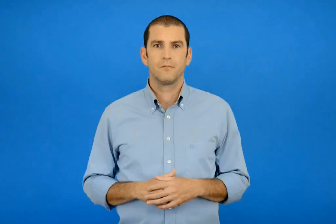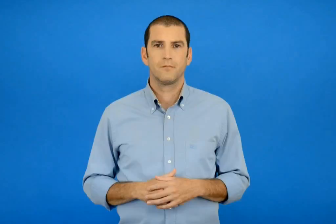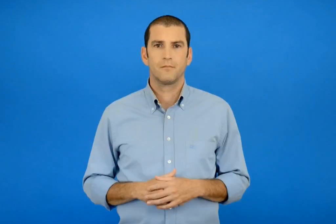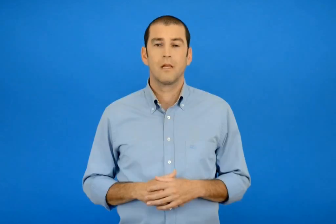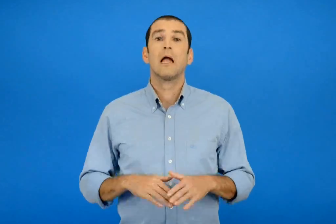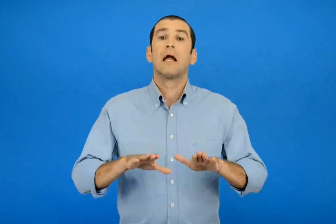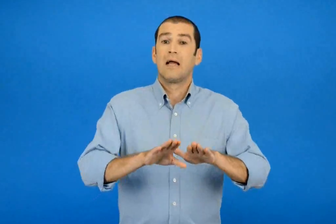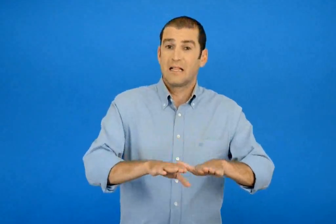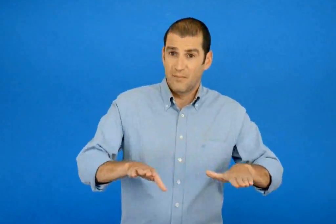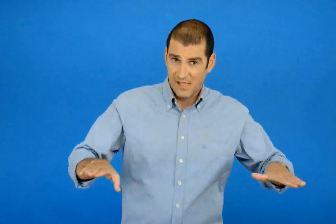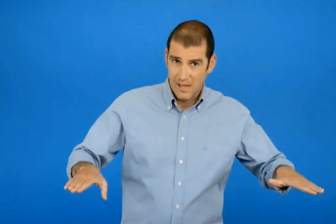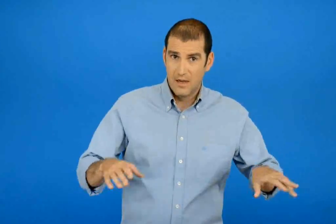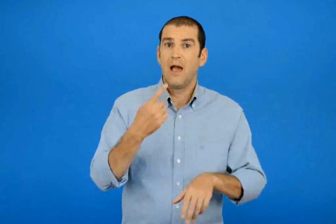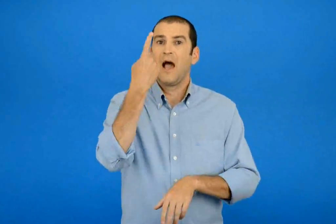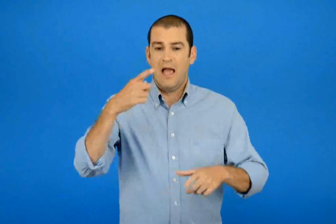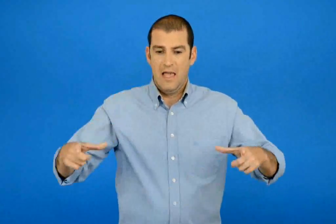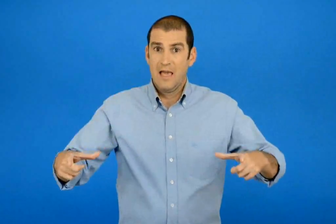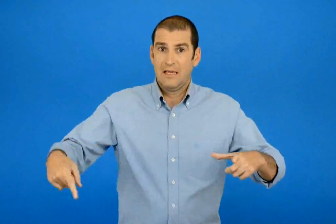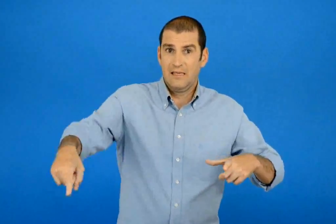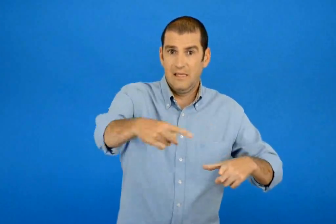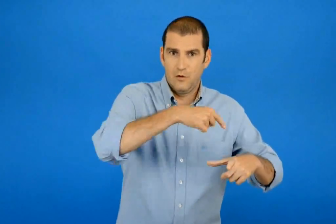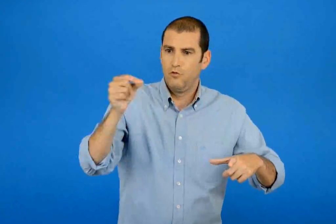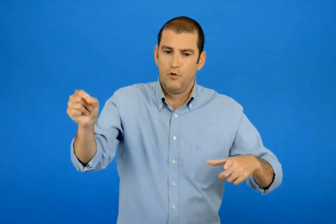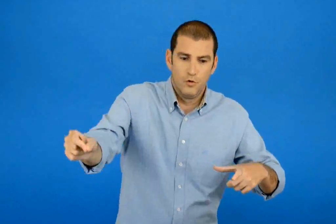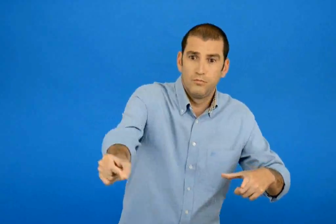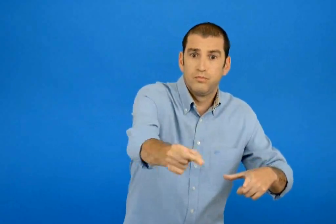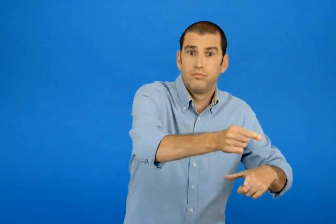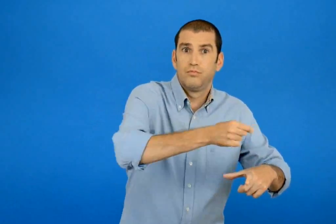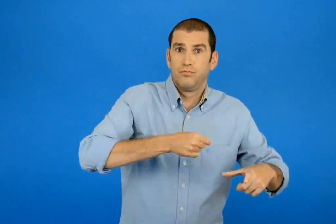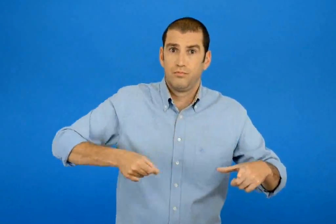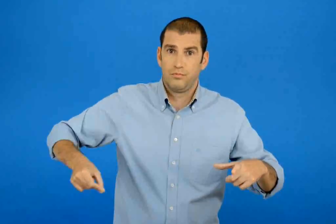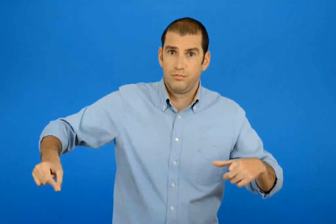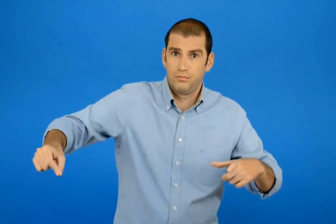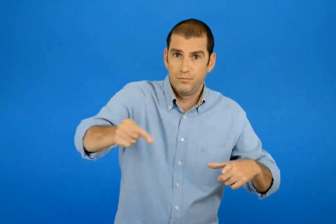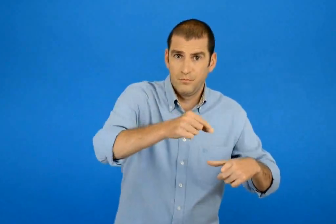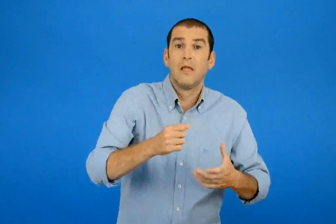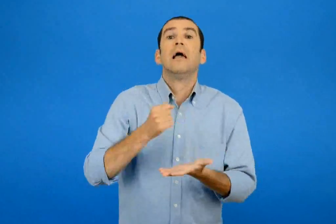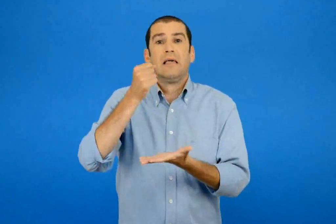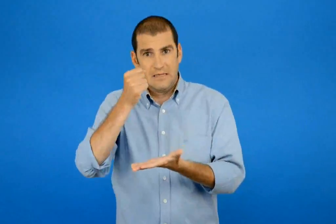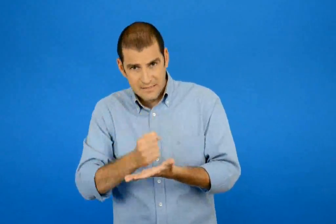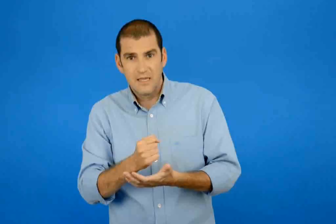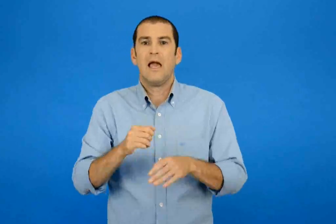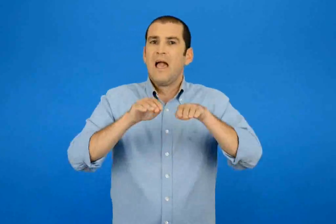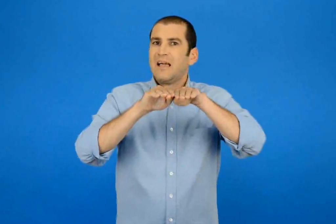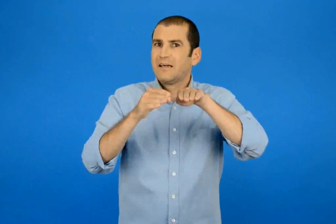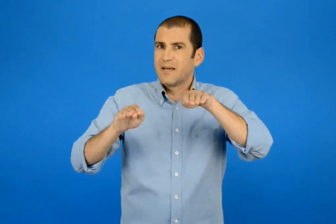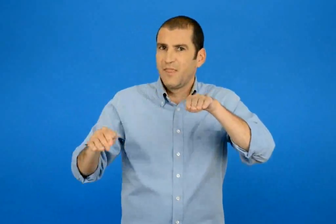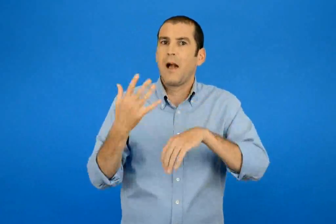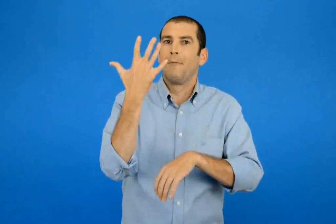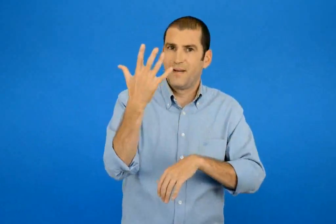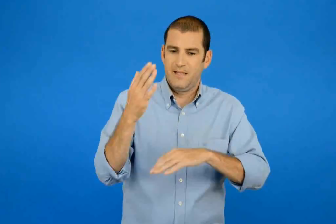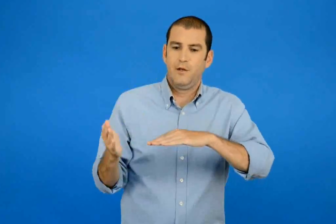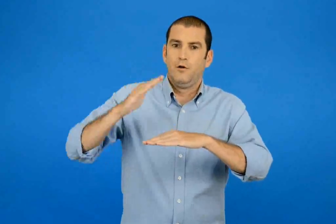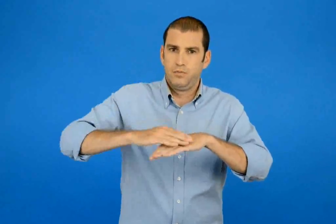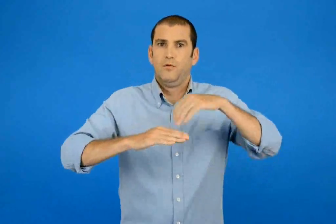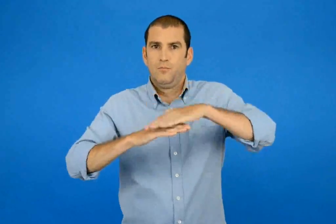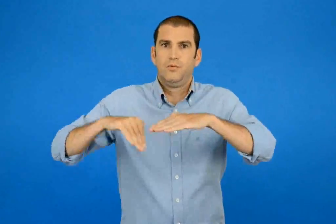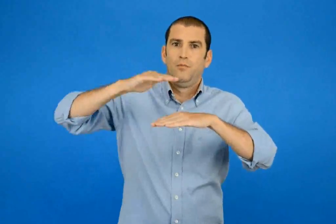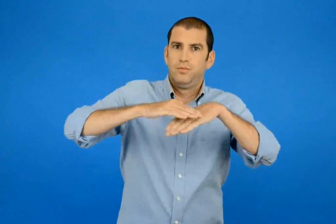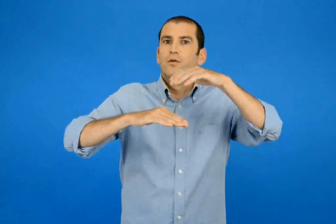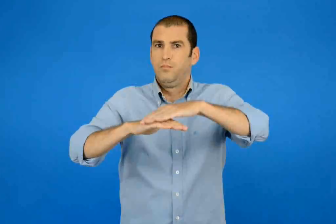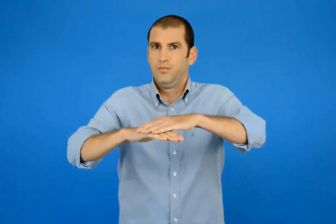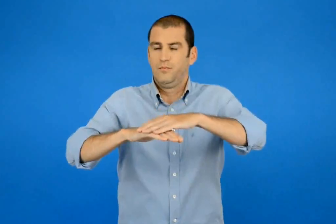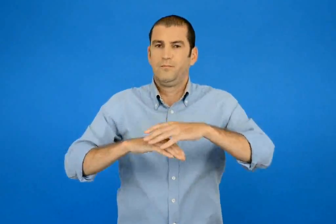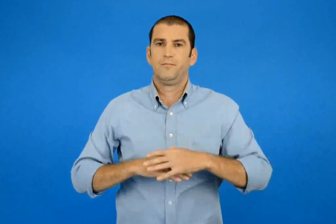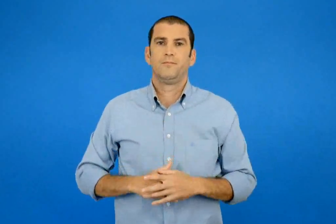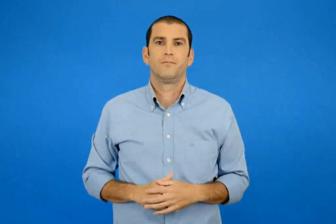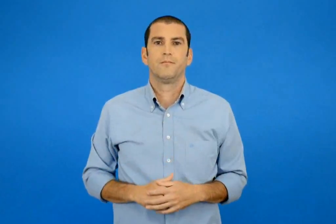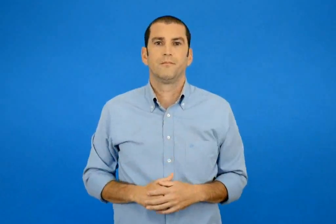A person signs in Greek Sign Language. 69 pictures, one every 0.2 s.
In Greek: τα παιδιά χαράζουν έναν κύκλο και στήνουν πέντε κεραμιδιά το ένα πάνω στο άλλο
